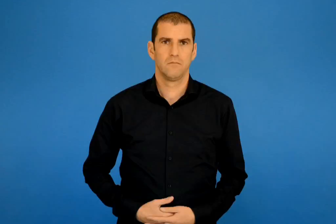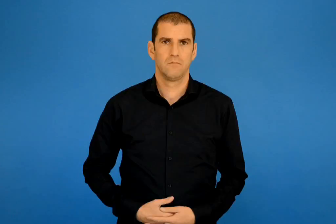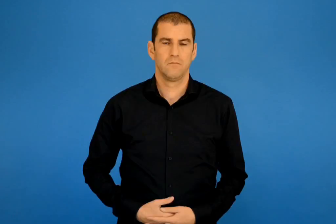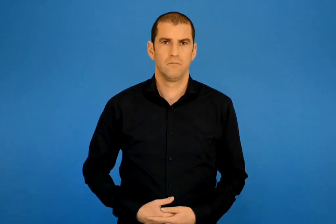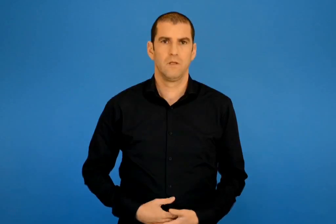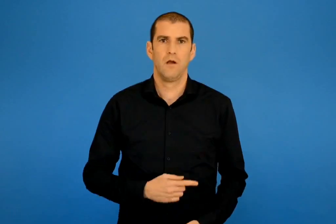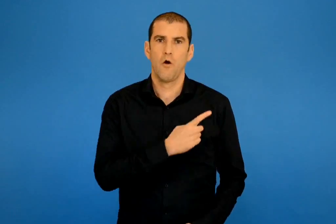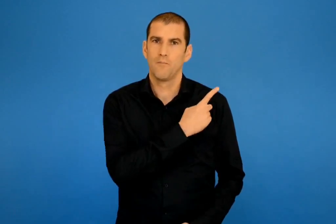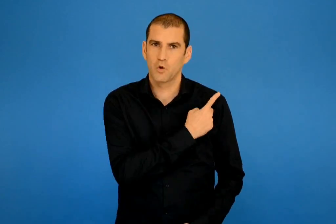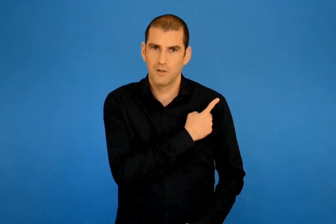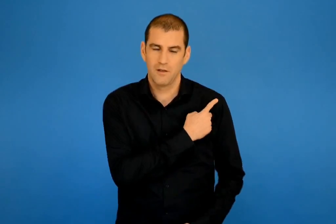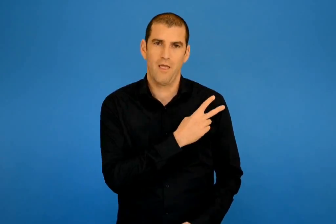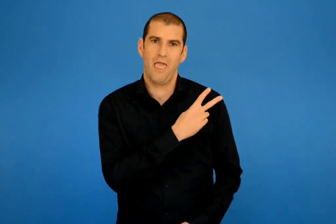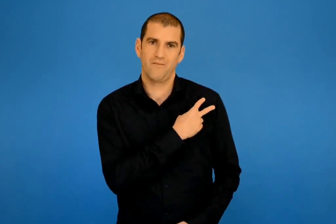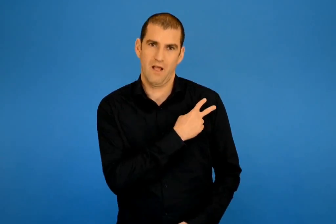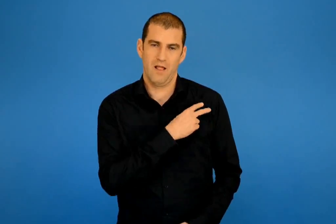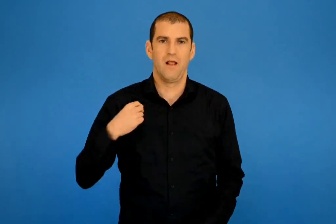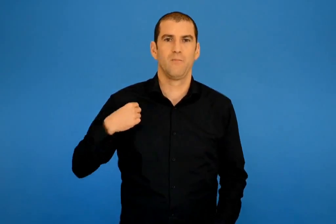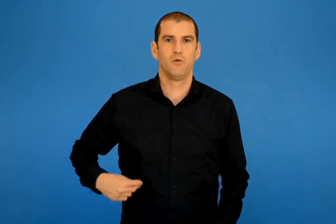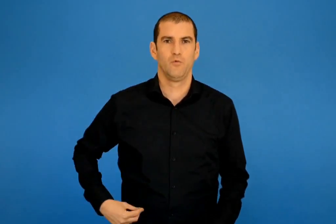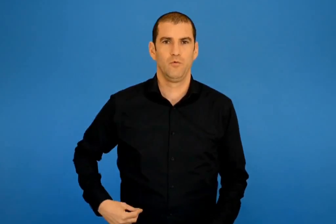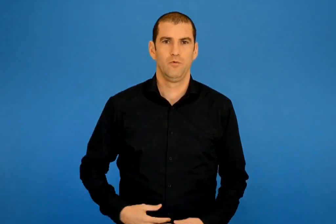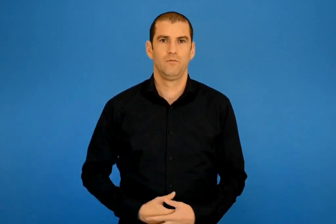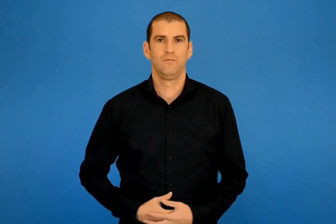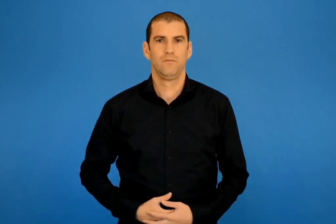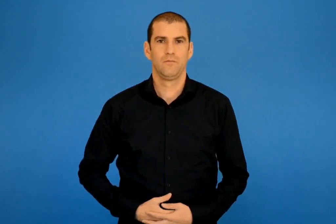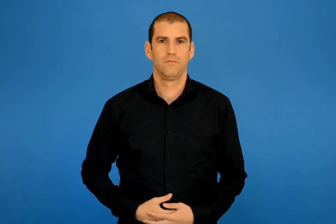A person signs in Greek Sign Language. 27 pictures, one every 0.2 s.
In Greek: α και β δημοτικού
